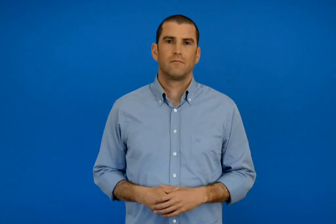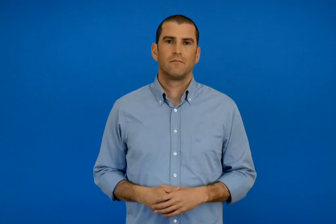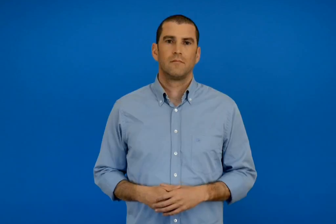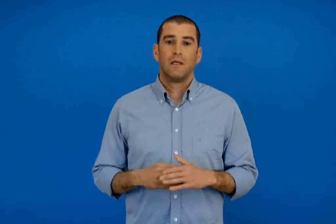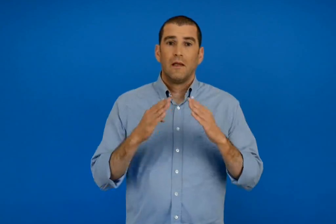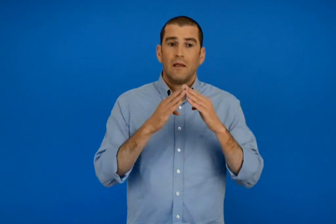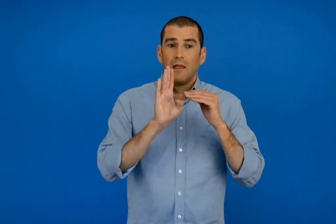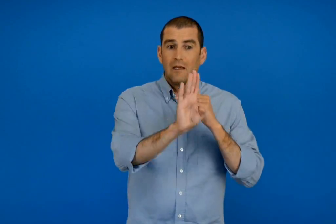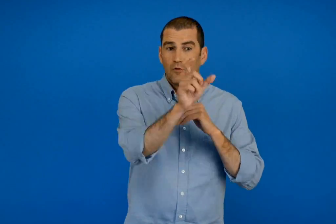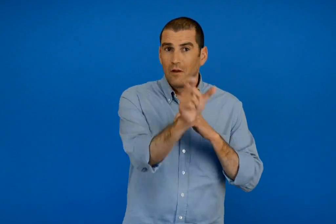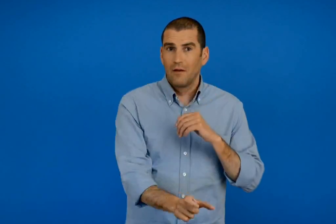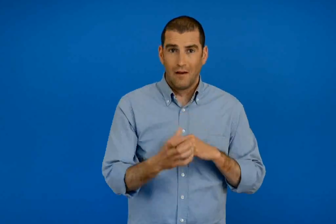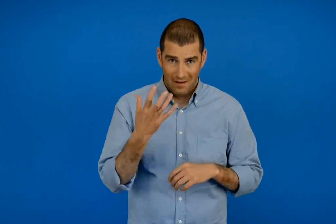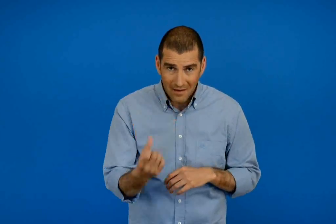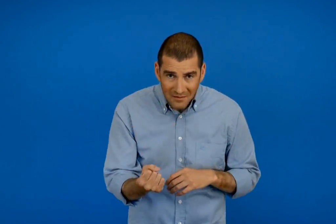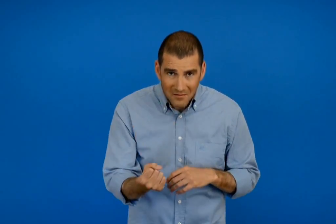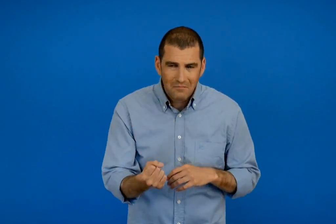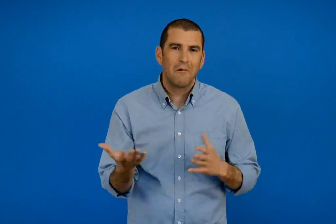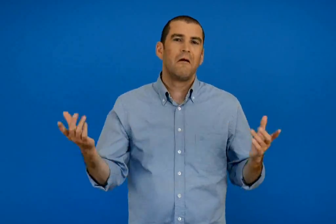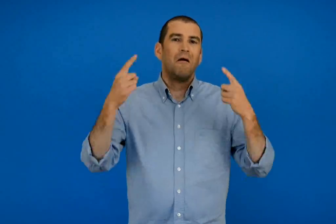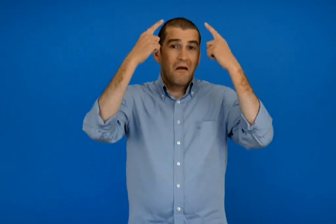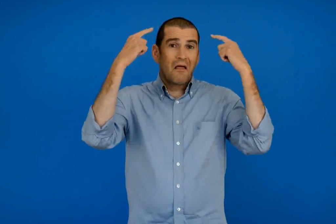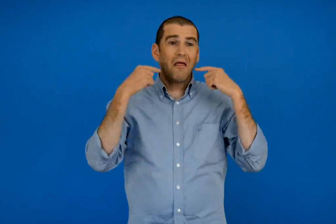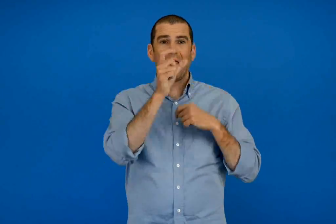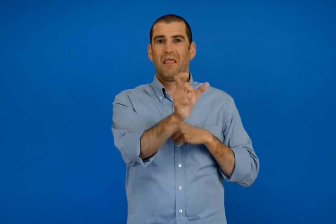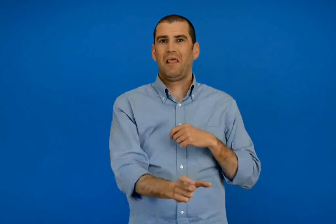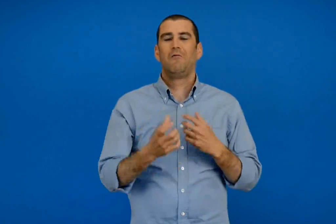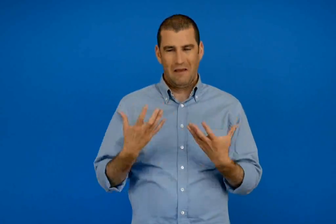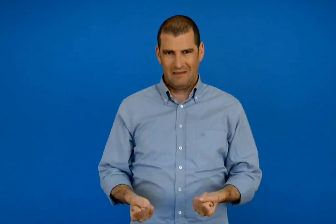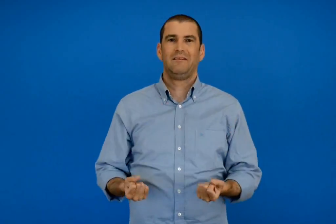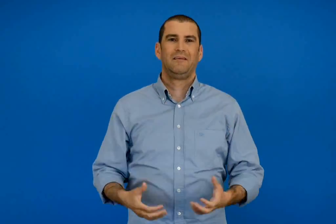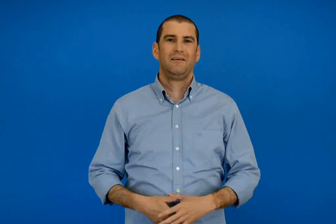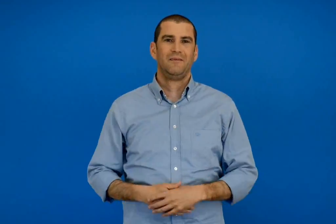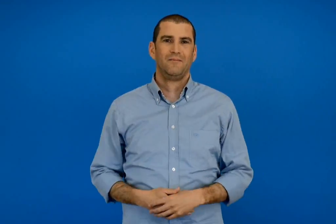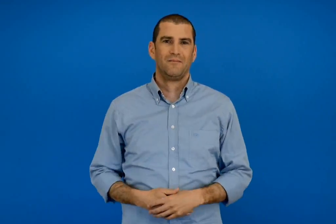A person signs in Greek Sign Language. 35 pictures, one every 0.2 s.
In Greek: γείτονα έχεις ; θεό έχεις
